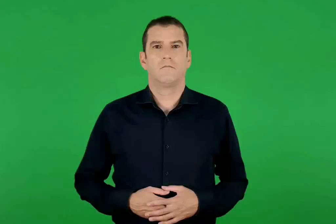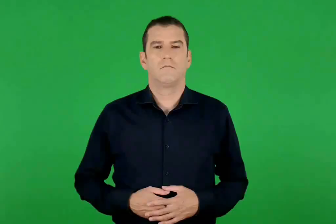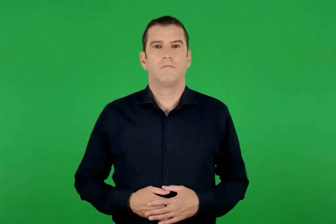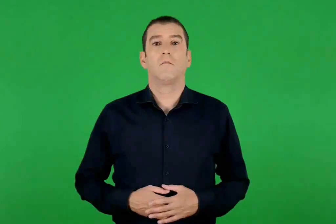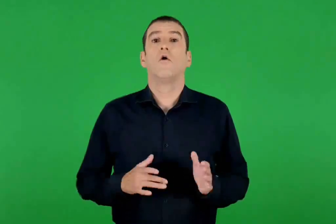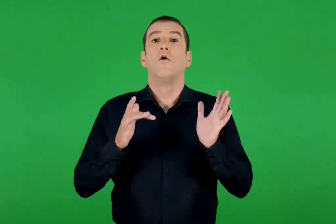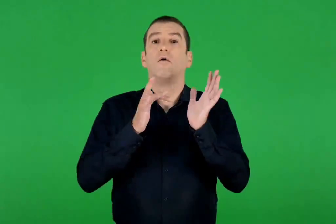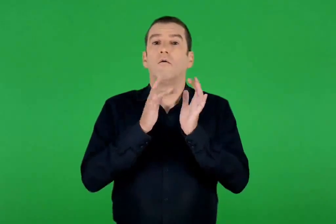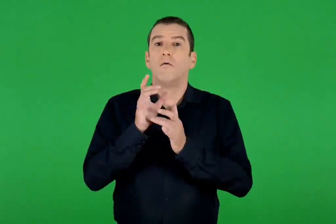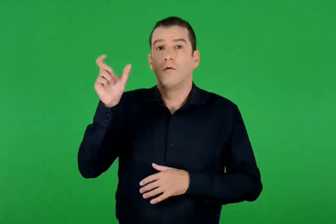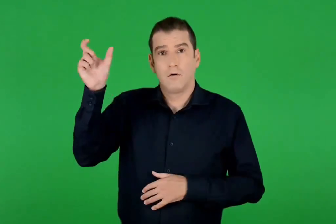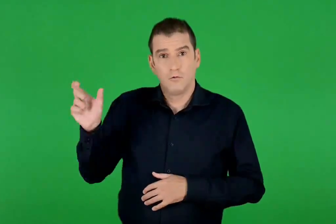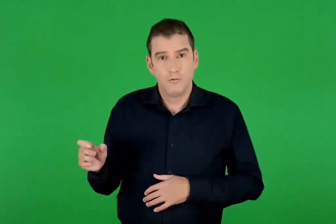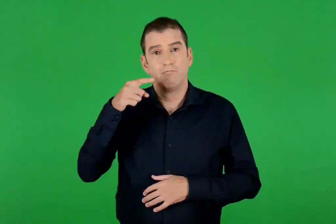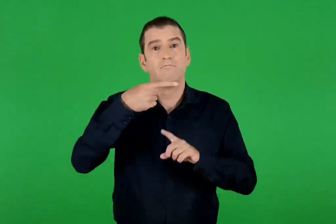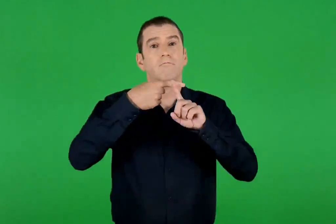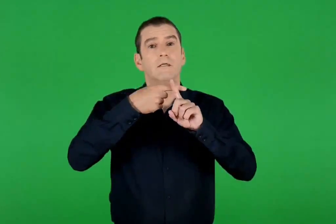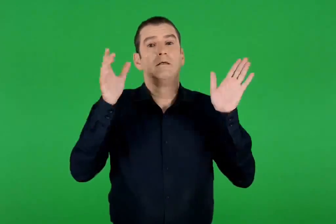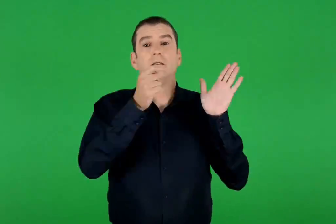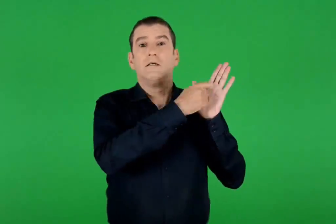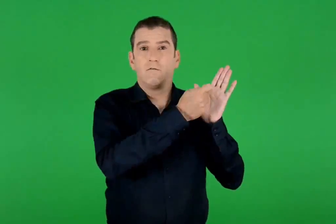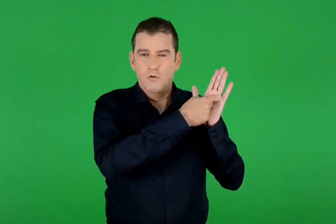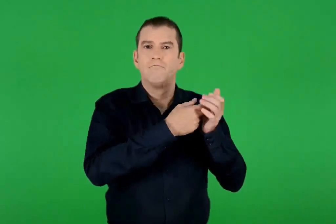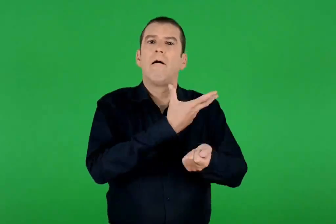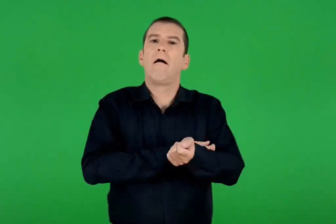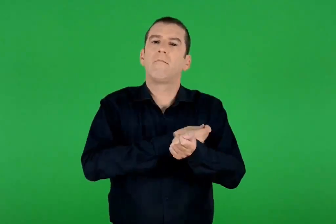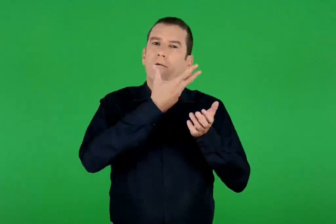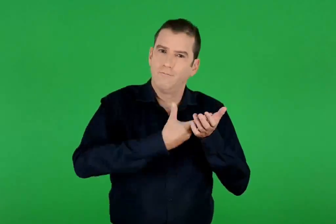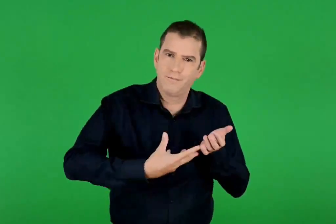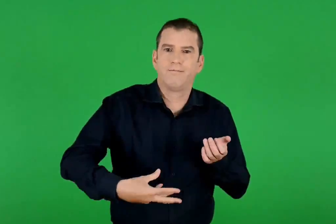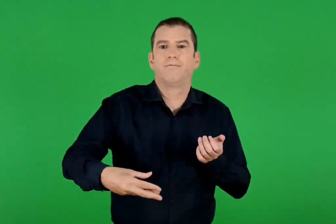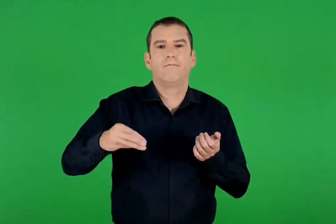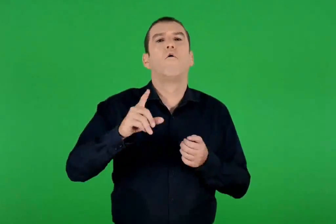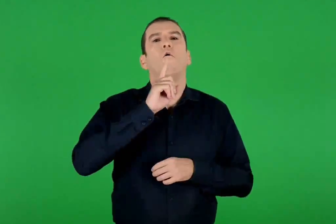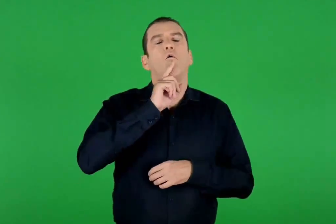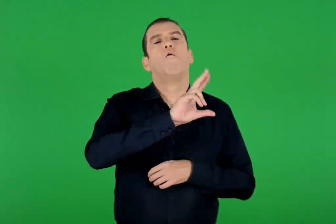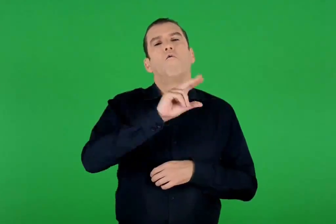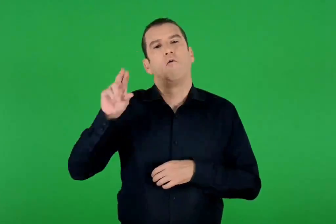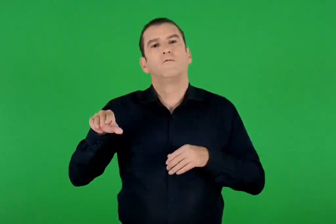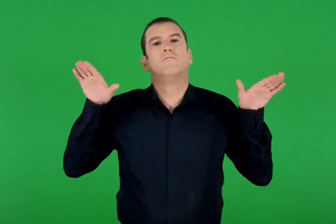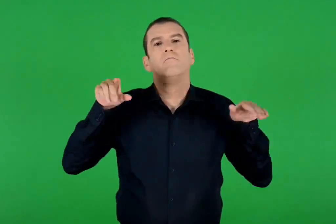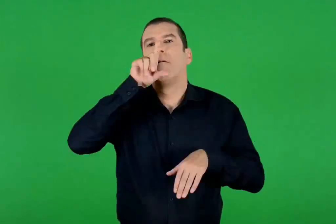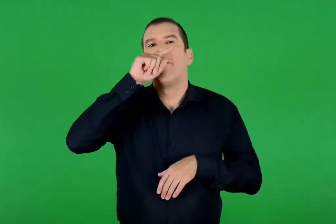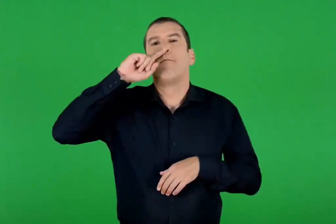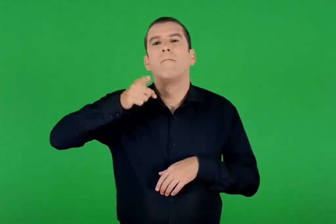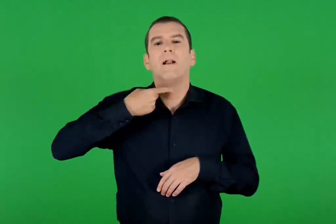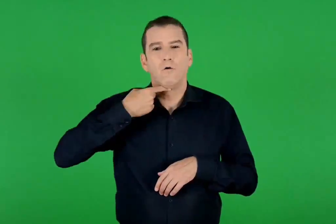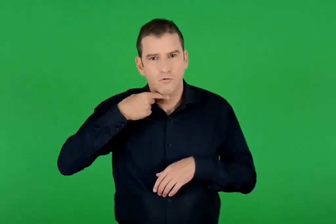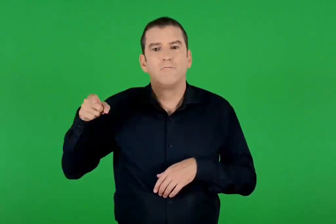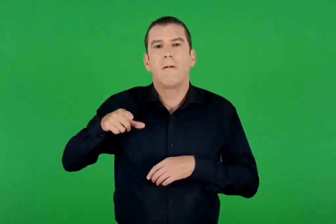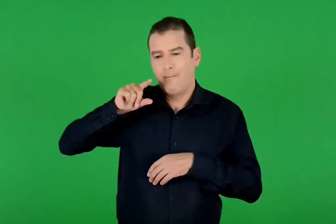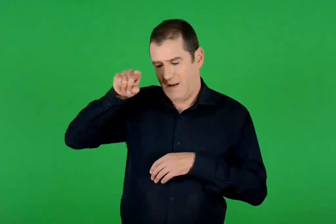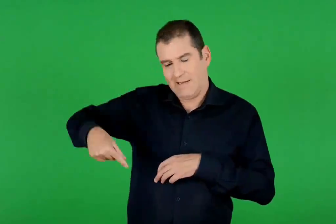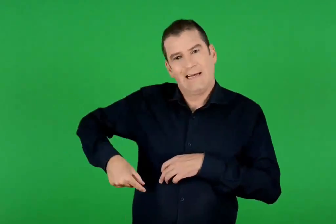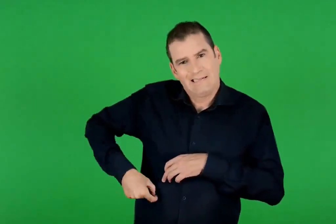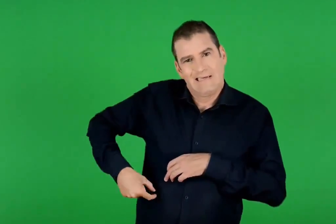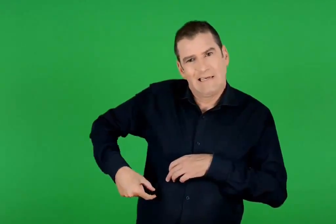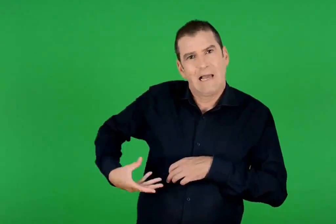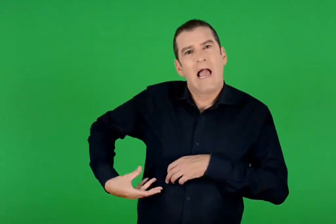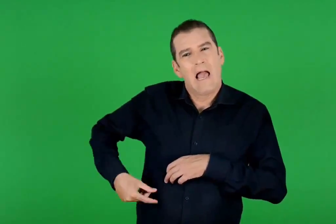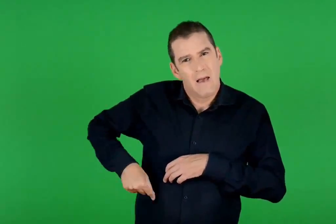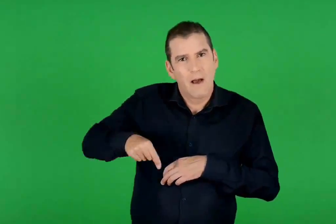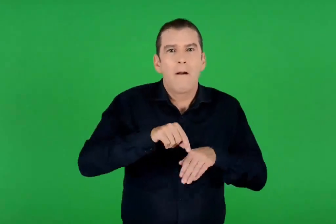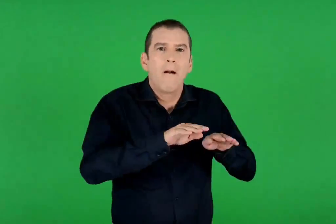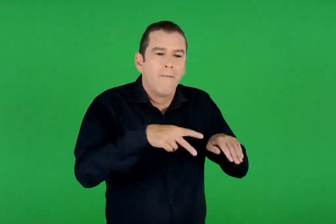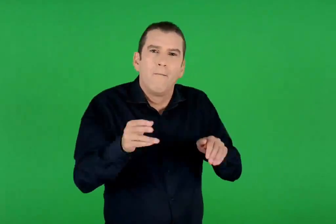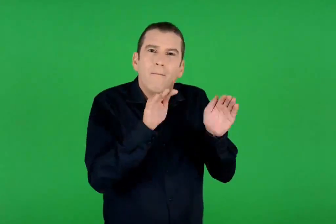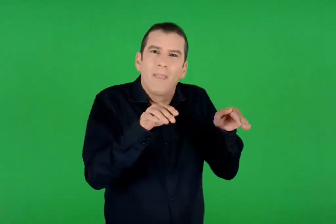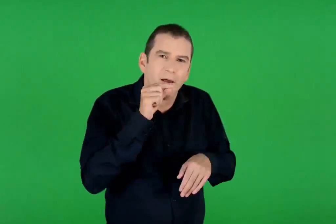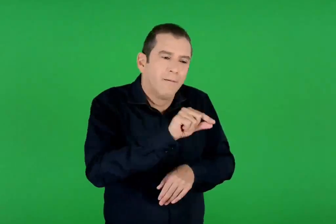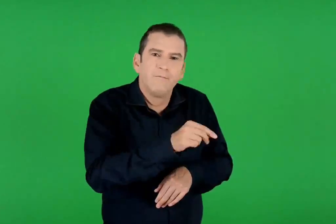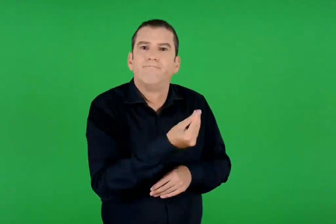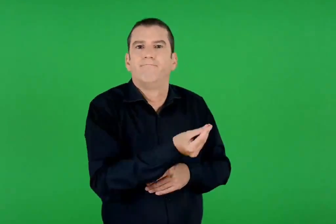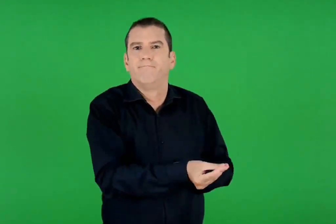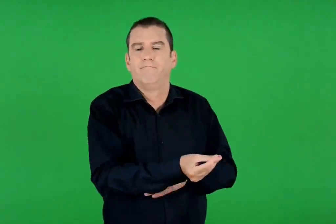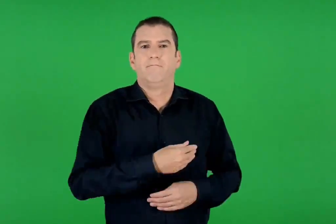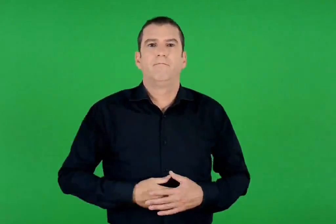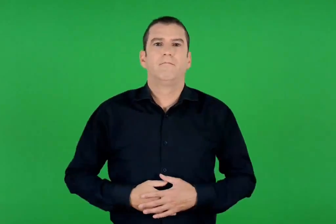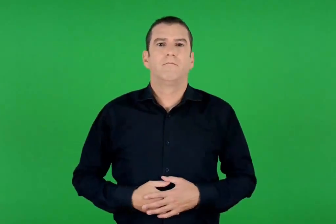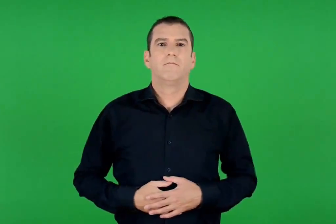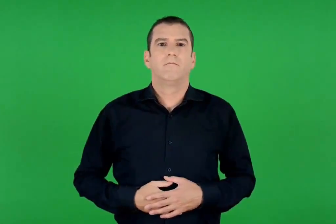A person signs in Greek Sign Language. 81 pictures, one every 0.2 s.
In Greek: ο χριστός έχυσε το αίμα του στον σταυρό , όπως και ο πελεκάνος που τρυπάει την πλευρά του για να θρέψει με το αίμα του τα παιδιά του
